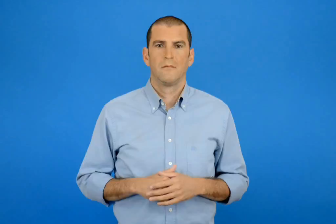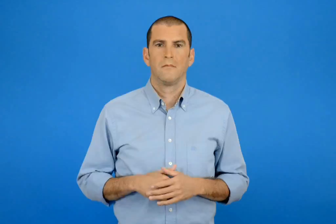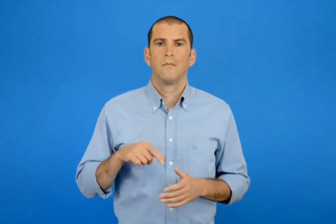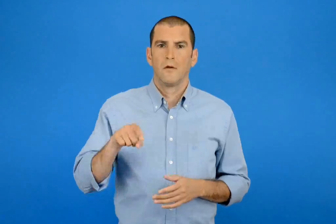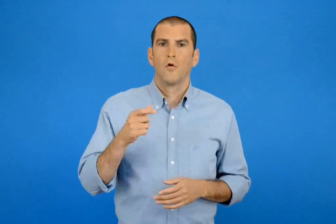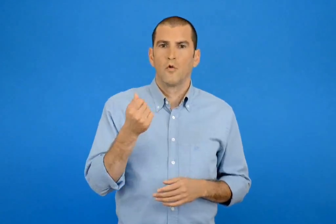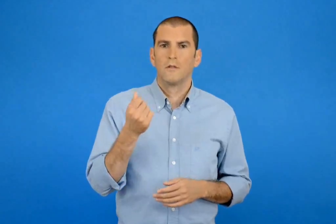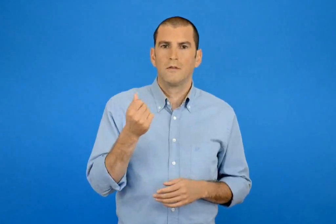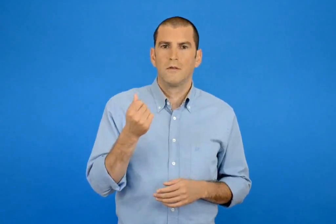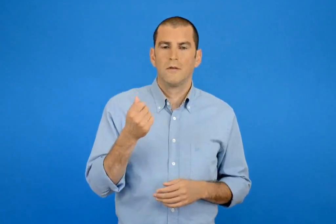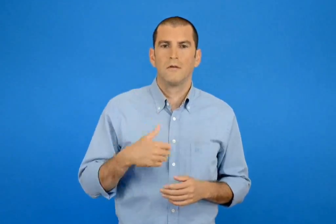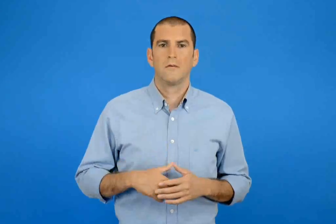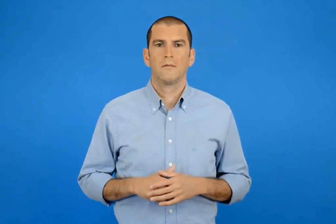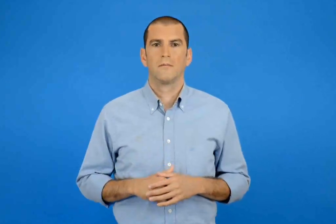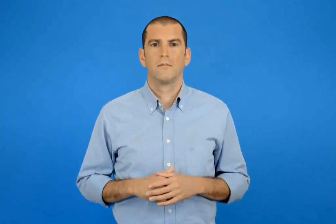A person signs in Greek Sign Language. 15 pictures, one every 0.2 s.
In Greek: κοστίζει
